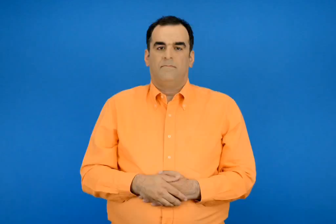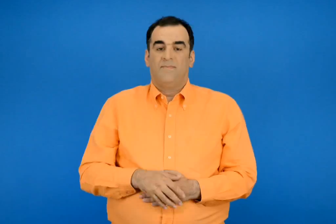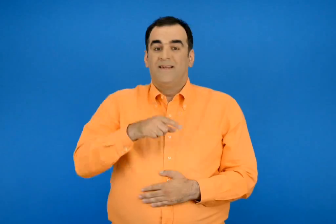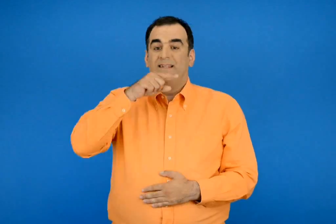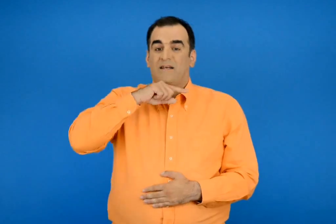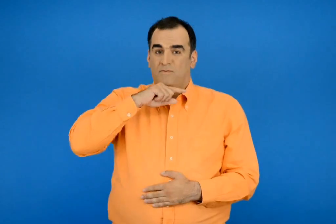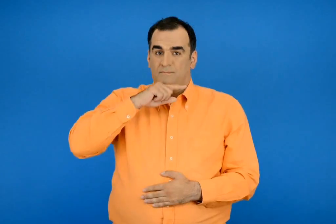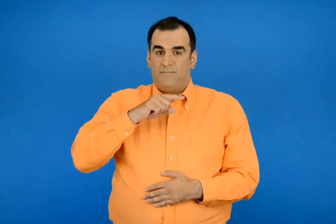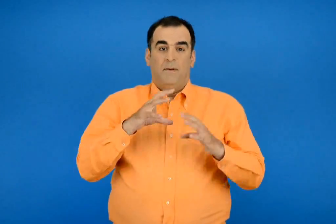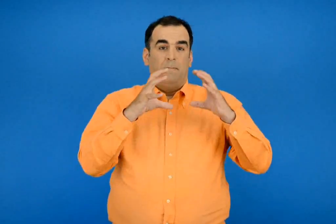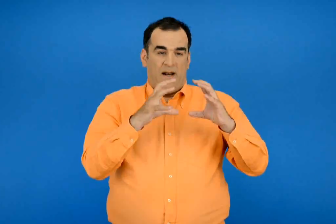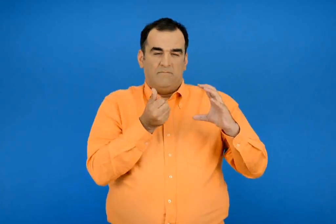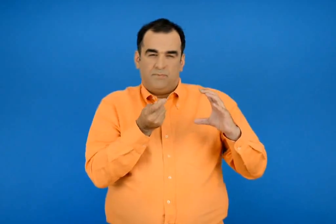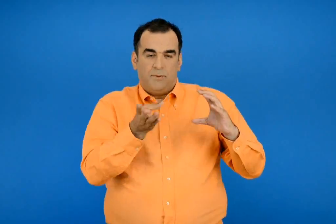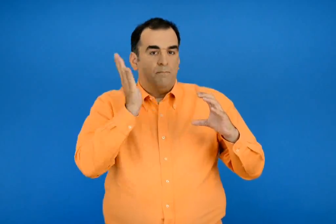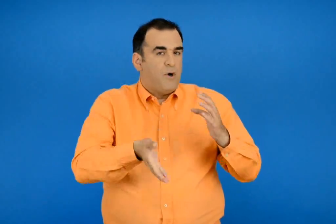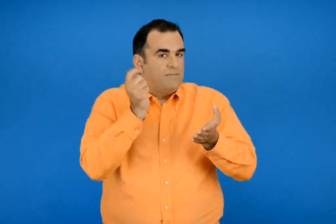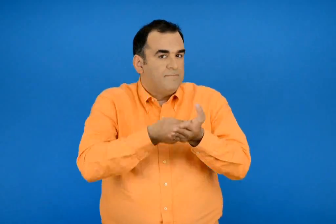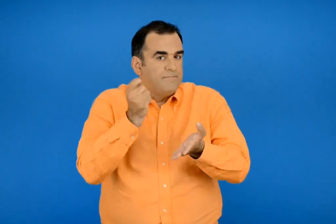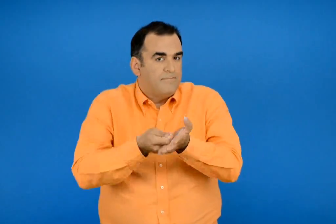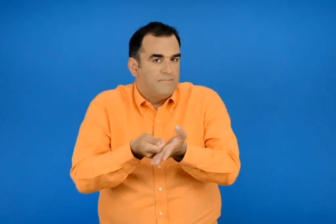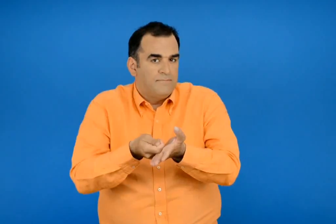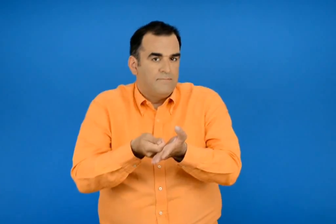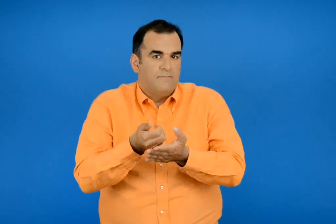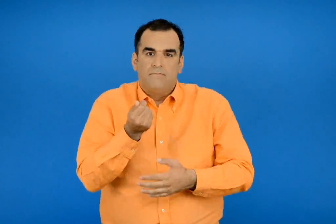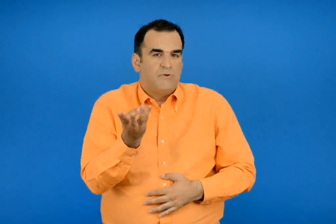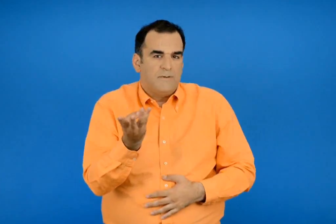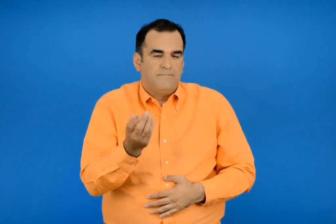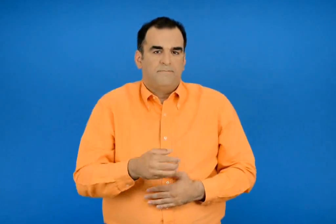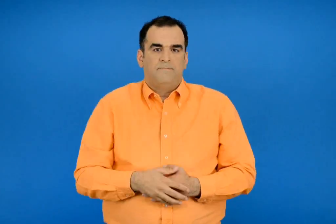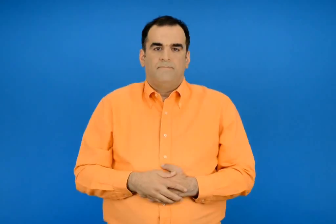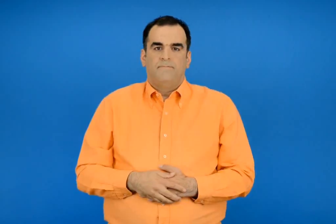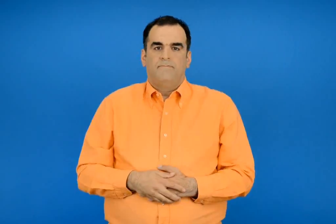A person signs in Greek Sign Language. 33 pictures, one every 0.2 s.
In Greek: πόσες μπάλες μπορεί να αγοράσει ο τάσος ;
